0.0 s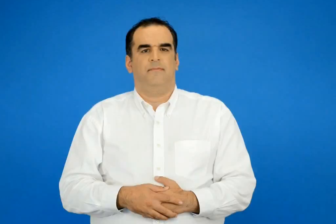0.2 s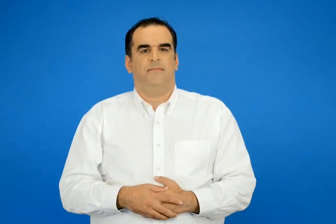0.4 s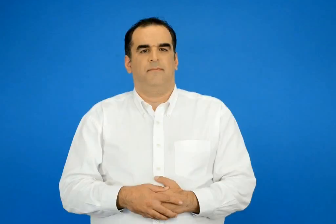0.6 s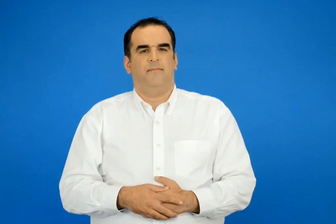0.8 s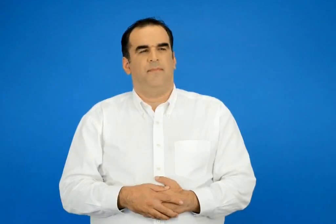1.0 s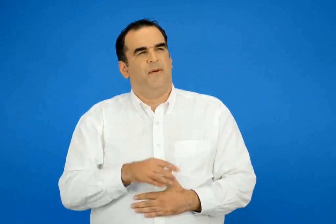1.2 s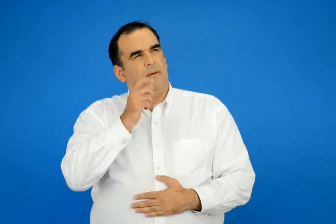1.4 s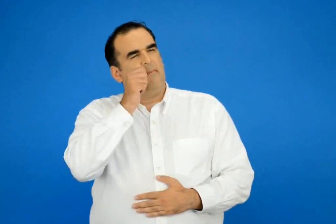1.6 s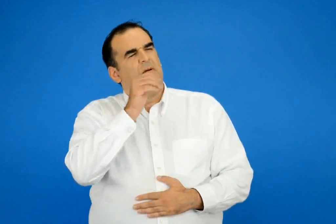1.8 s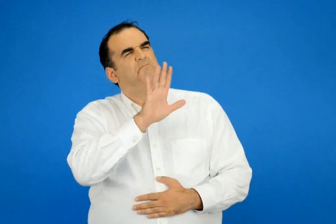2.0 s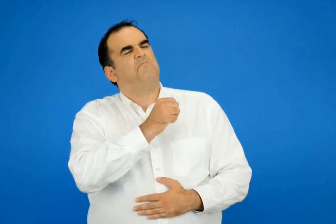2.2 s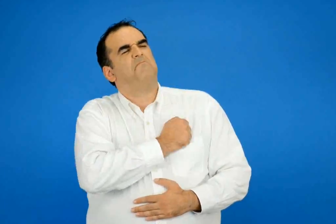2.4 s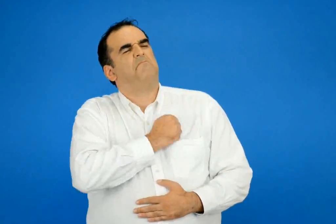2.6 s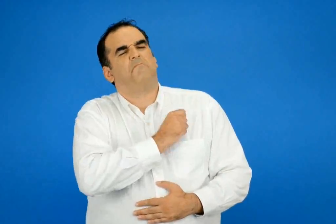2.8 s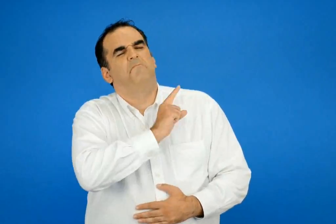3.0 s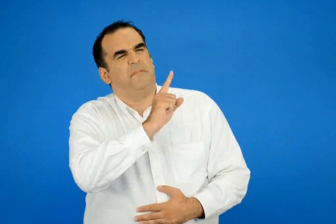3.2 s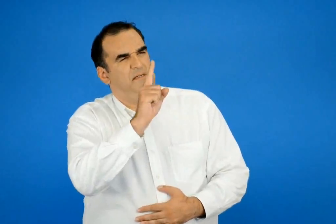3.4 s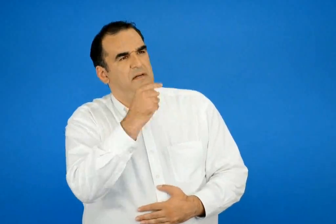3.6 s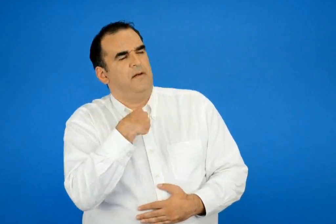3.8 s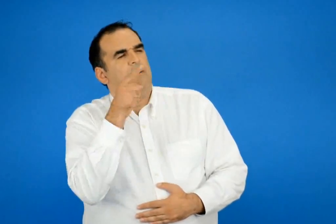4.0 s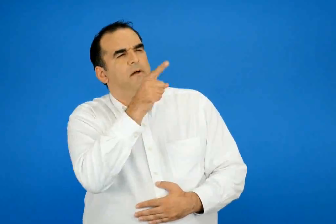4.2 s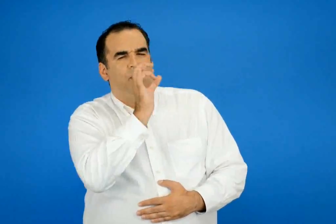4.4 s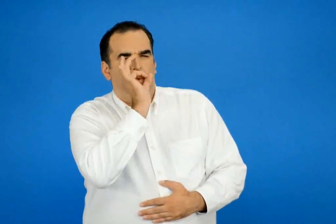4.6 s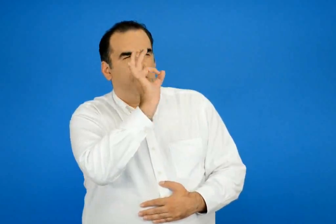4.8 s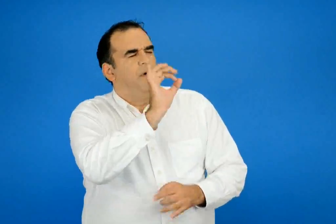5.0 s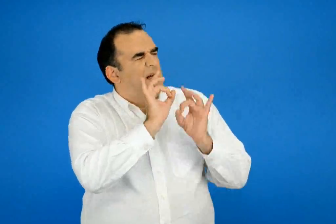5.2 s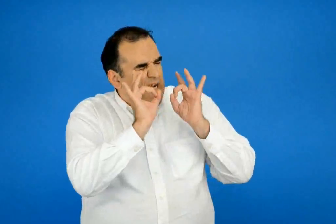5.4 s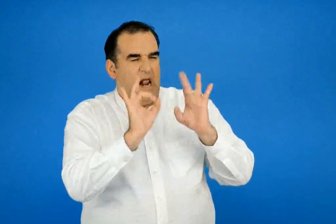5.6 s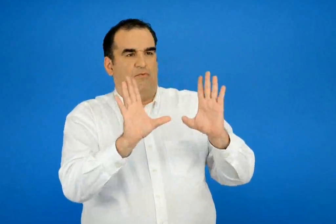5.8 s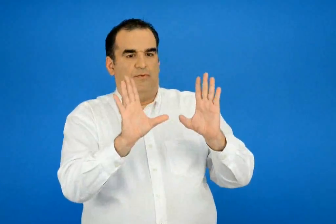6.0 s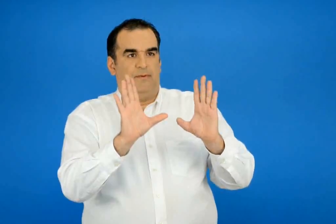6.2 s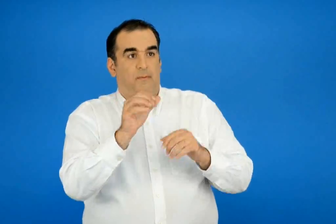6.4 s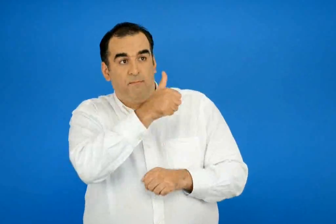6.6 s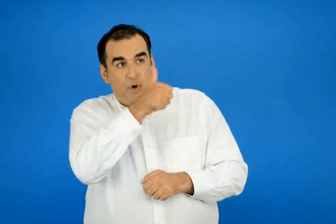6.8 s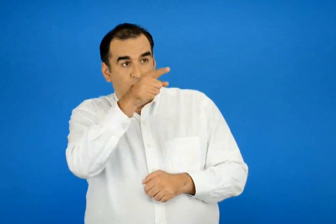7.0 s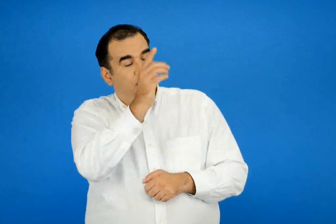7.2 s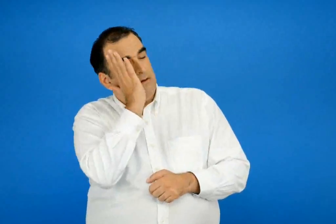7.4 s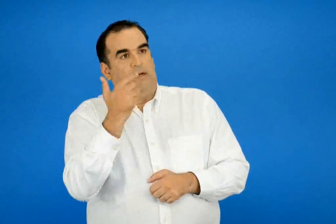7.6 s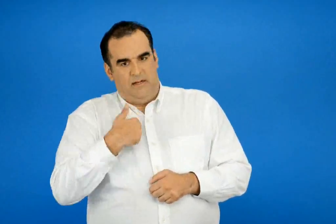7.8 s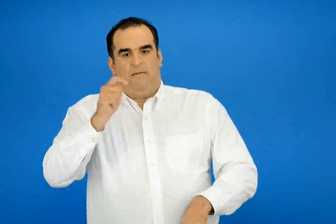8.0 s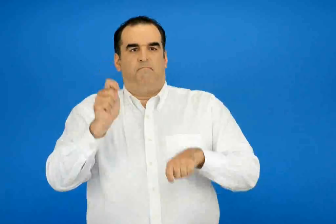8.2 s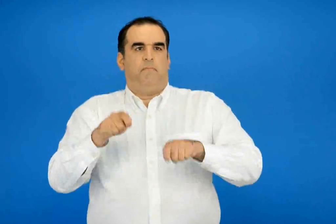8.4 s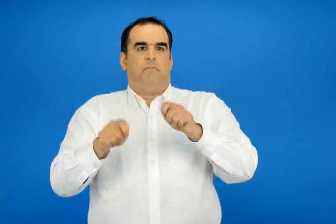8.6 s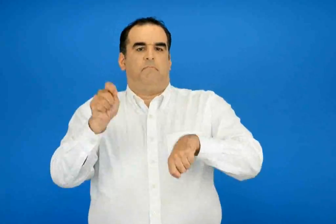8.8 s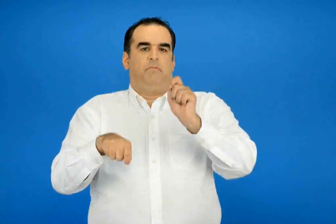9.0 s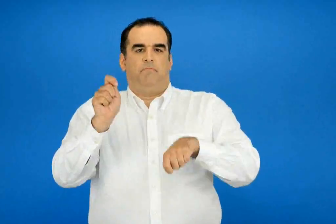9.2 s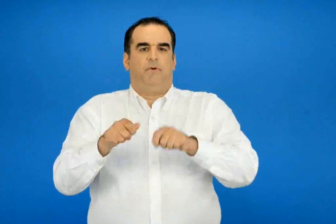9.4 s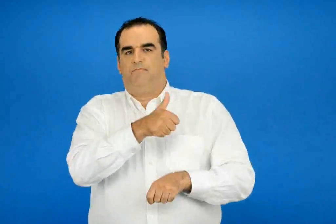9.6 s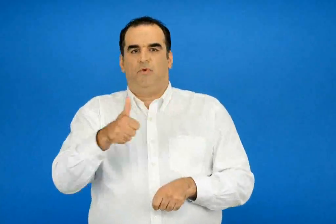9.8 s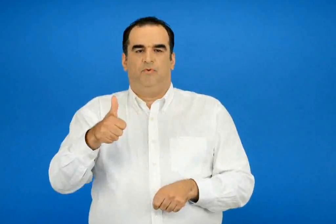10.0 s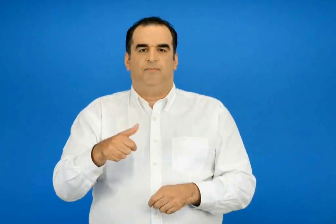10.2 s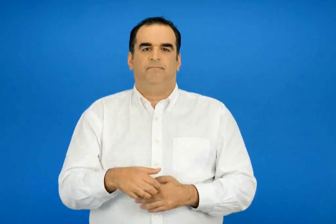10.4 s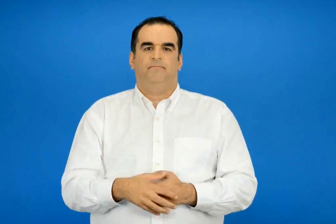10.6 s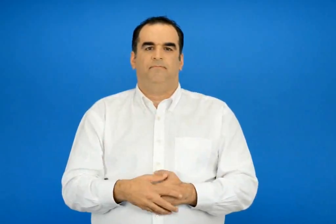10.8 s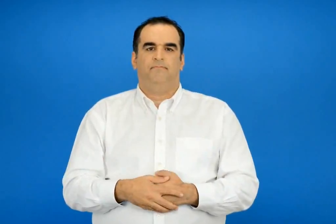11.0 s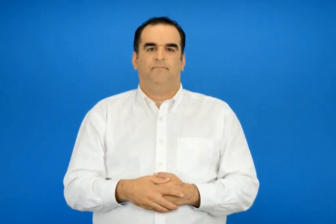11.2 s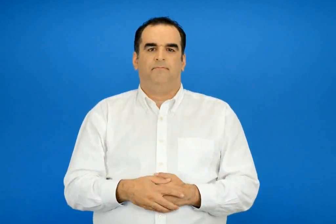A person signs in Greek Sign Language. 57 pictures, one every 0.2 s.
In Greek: μη στενοχωριέσαι μπαμπά δε θα σε ενοχλώ καθόλου θα παίζω μόνο όταν κοιμάσαι
